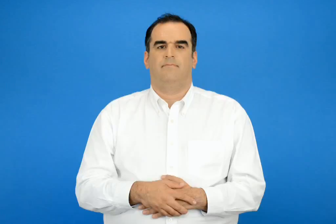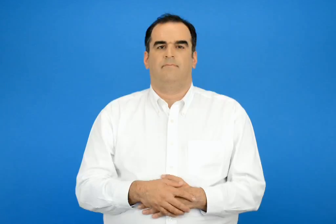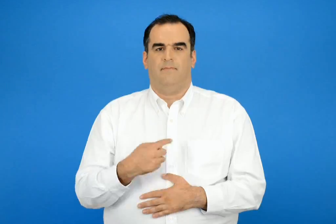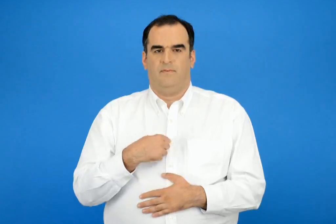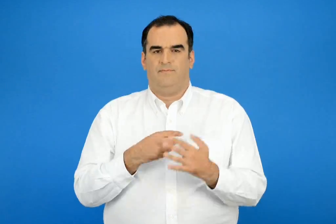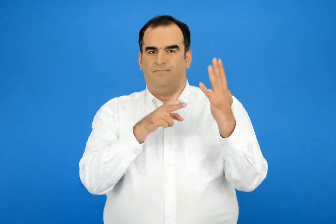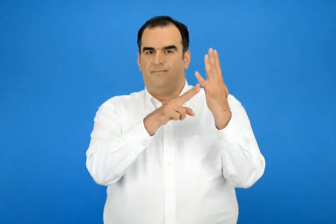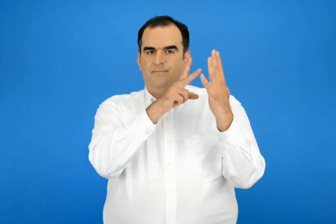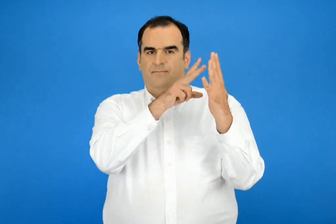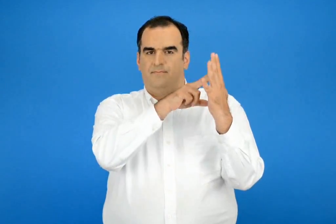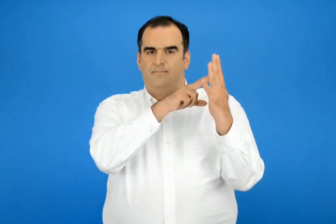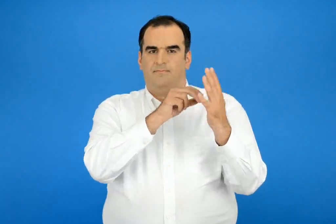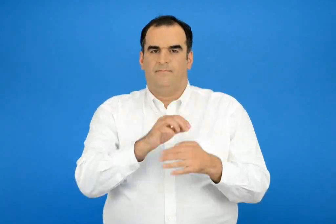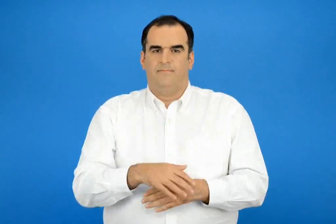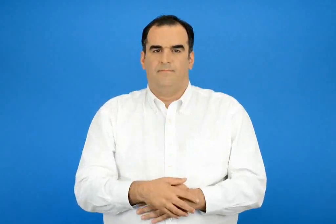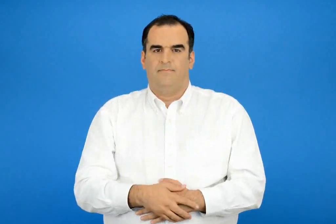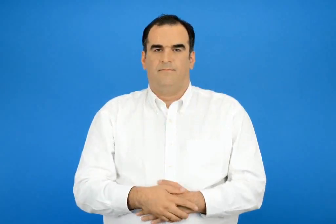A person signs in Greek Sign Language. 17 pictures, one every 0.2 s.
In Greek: κλαδεύω
